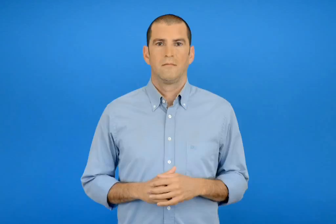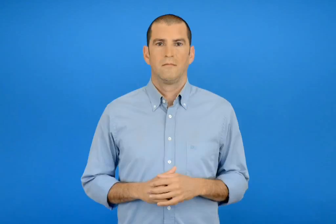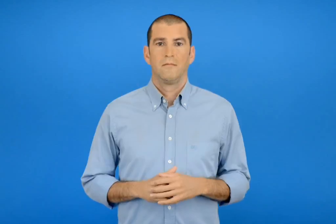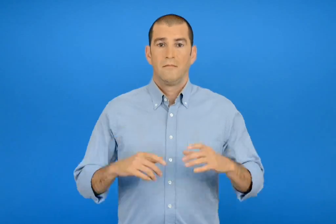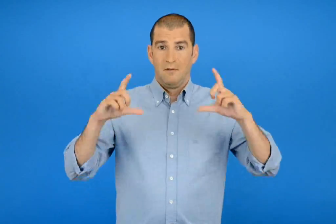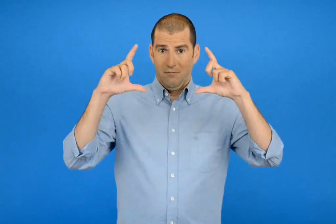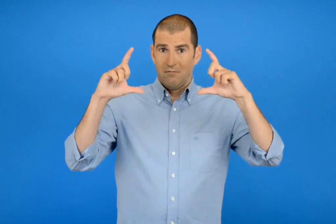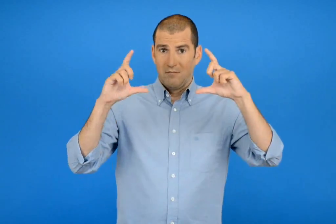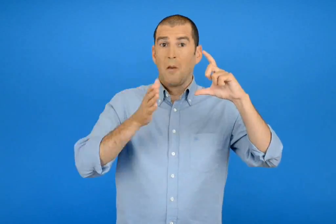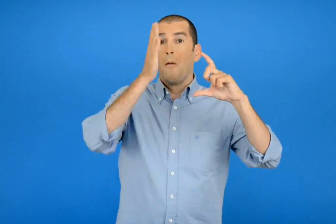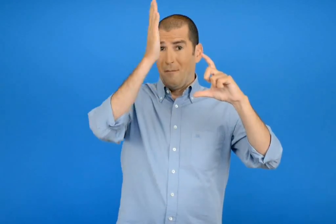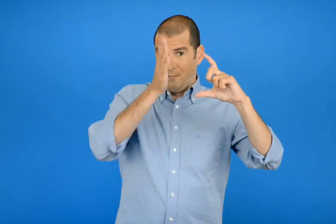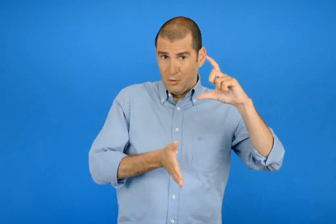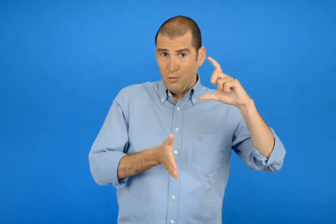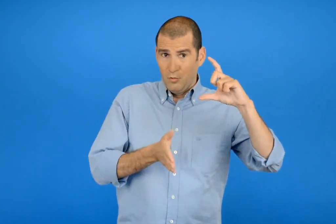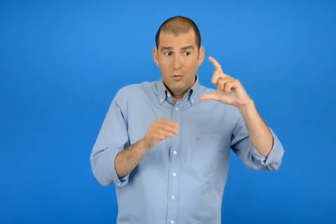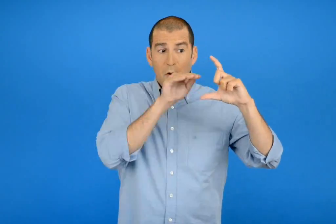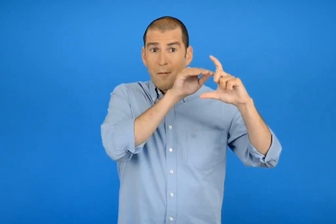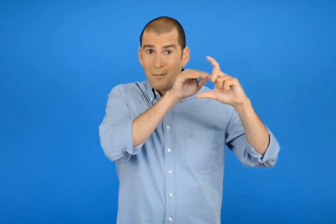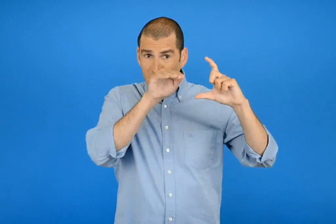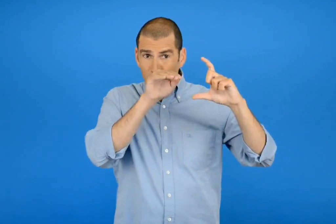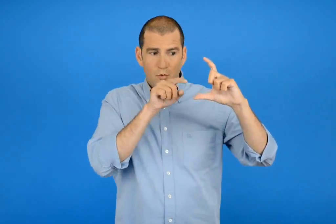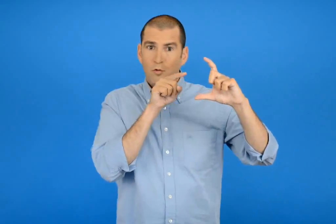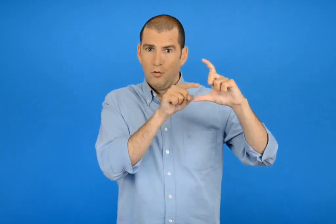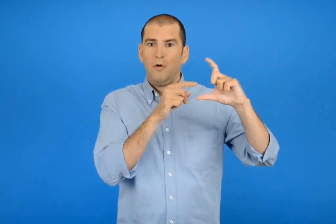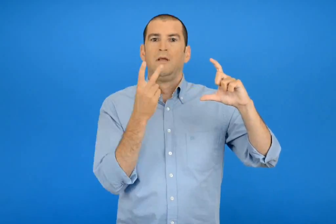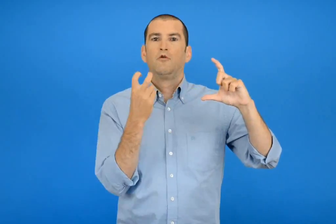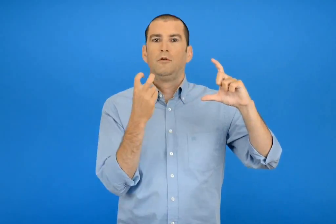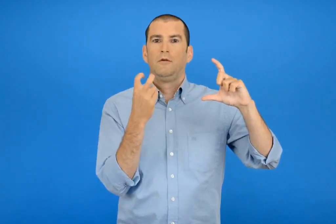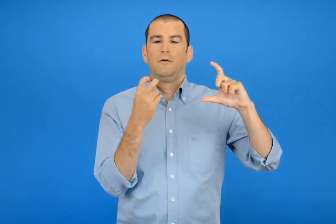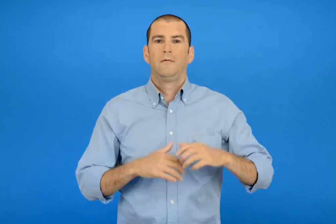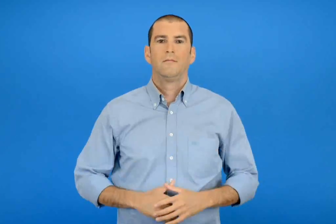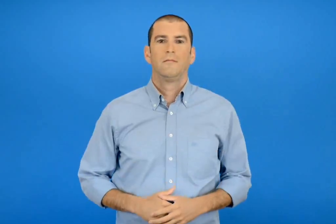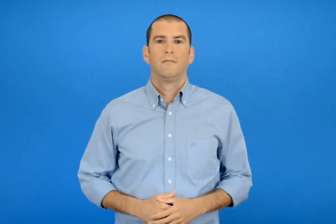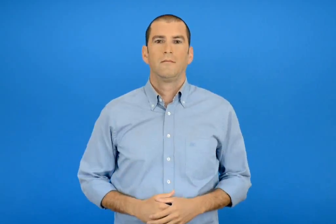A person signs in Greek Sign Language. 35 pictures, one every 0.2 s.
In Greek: το μισό του μισού είναι 20
